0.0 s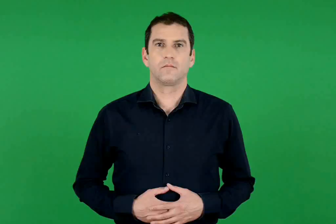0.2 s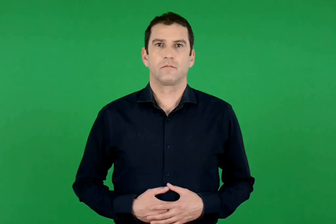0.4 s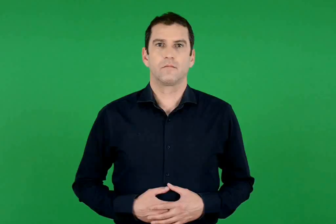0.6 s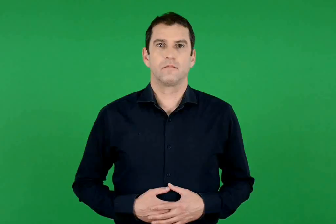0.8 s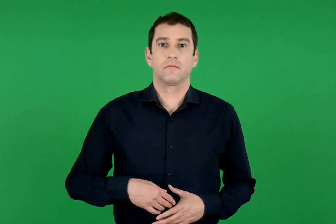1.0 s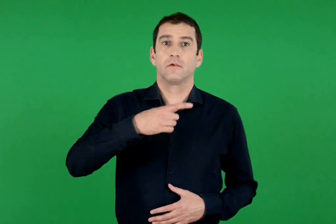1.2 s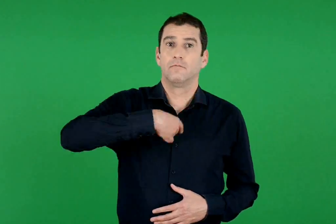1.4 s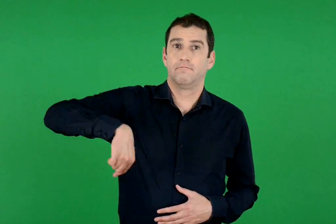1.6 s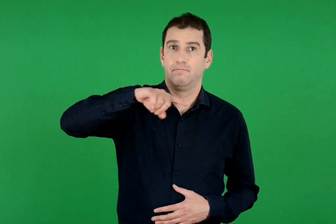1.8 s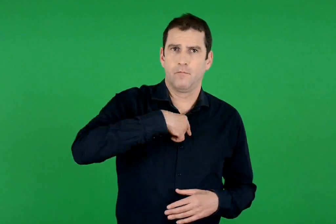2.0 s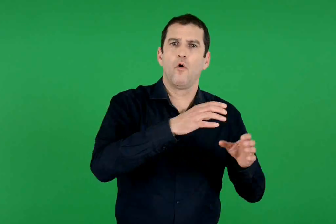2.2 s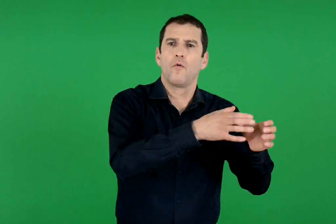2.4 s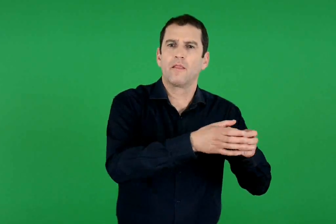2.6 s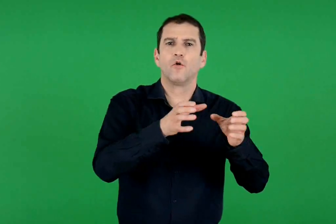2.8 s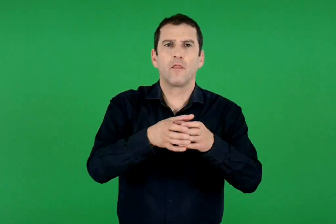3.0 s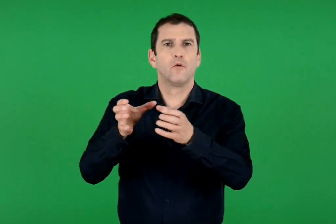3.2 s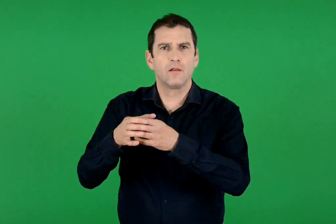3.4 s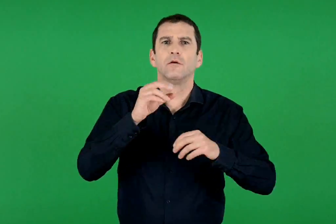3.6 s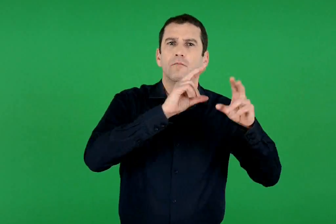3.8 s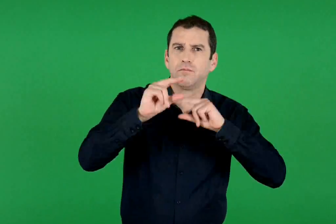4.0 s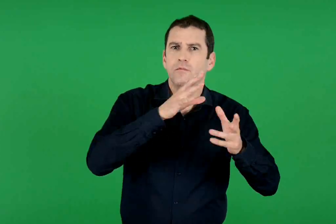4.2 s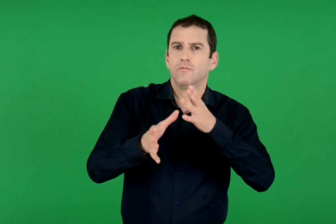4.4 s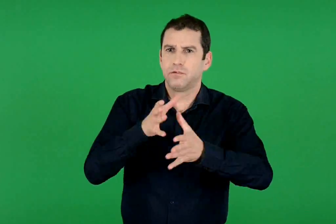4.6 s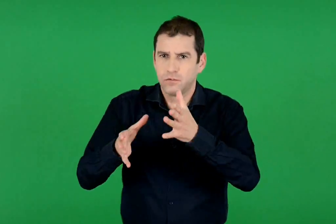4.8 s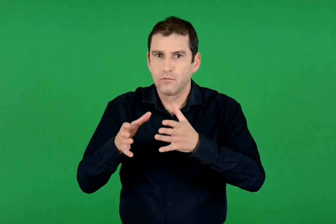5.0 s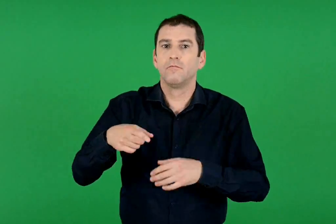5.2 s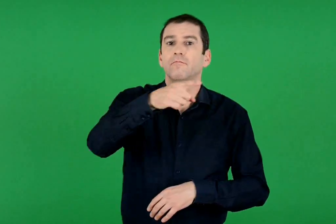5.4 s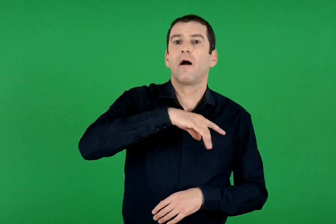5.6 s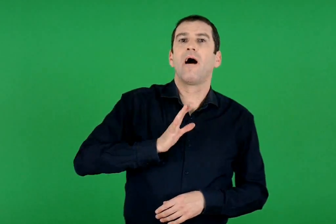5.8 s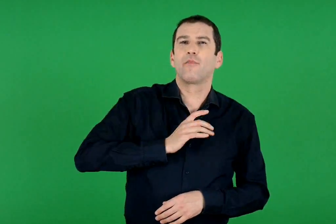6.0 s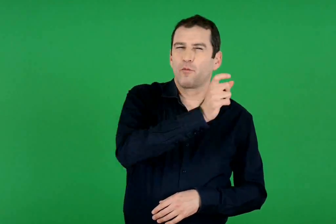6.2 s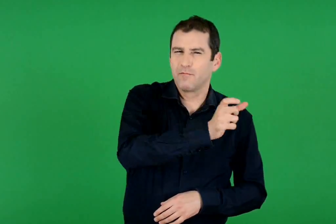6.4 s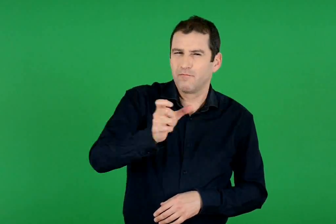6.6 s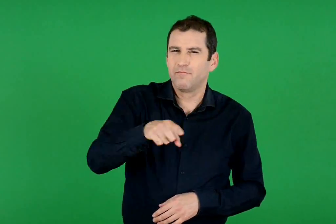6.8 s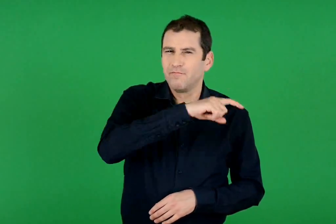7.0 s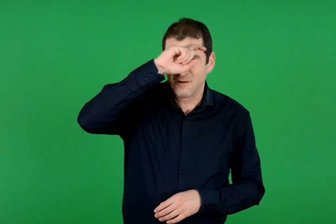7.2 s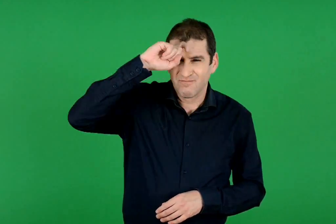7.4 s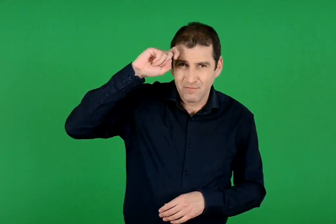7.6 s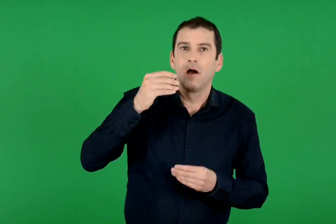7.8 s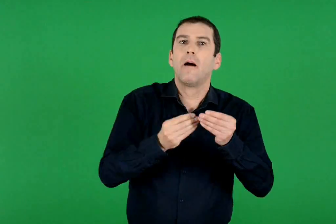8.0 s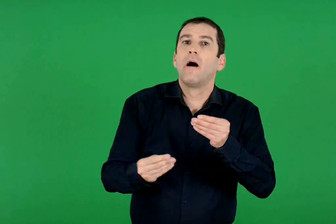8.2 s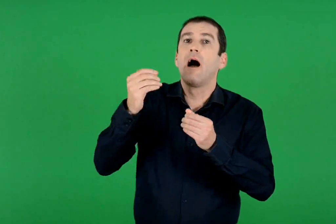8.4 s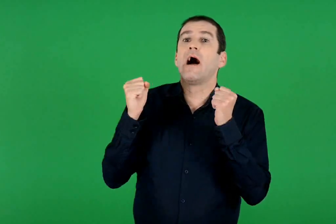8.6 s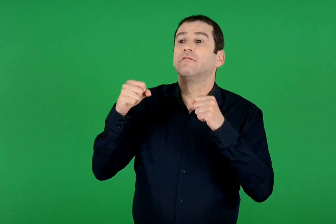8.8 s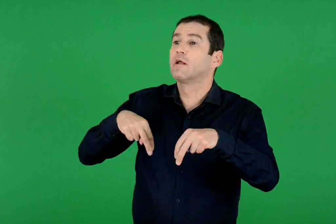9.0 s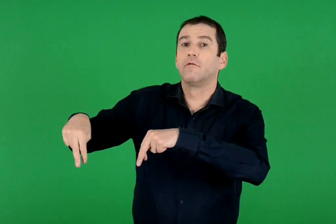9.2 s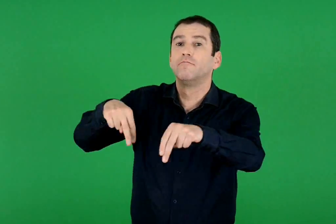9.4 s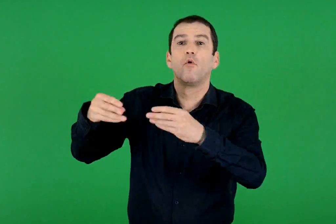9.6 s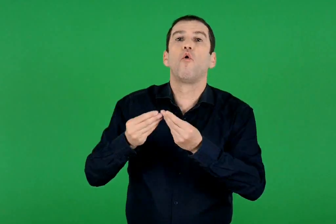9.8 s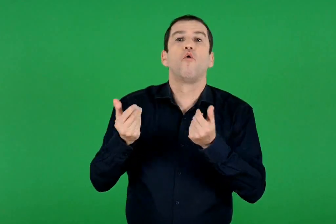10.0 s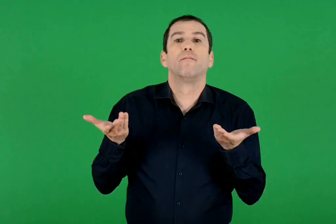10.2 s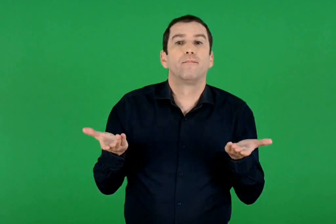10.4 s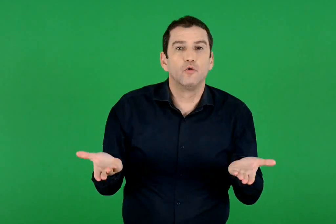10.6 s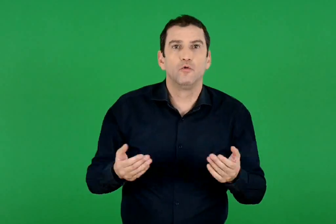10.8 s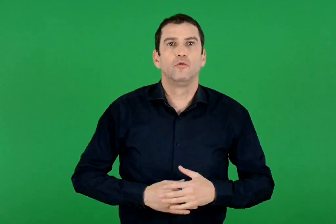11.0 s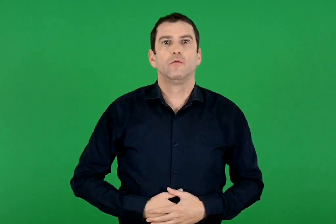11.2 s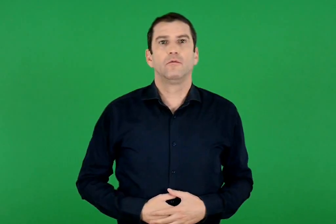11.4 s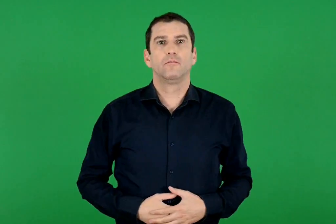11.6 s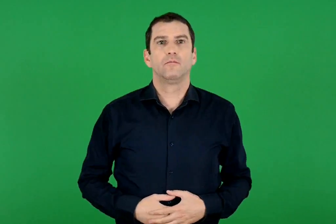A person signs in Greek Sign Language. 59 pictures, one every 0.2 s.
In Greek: συζητάμε στις ομάδες μας πώς θα μπορούσαν να κυκλοφορούν με περισσότερη ασφάλεια όσοι δυσκολεύονται στις μετακινήσεις
